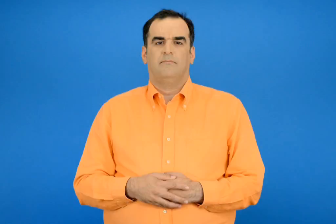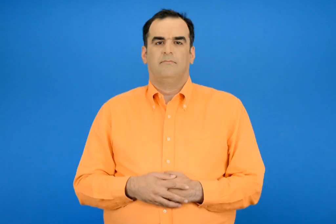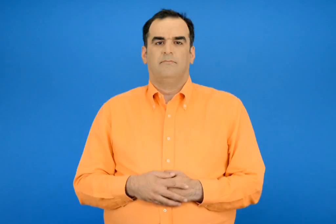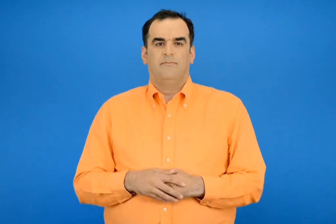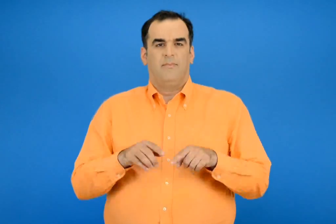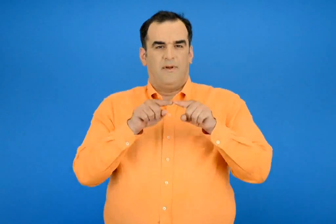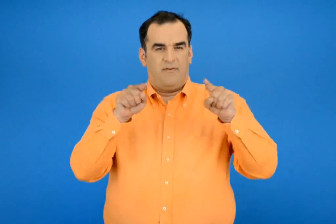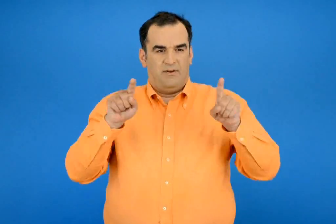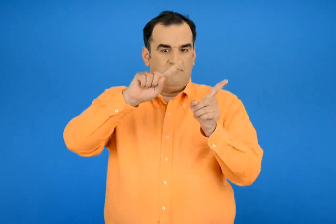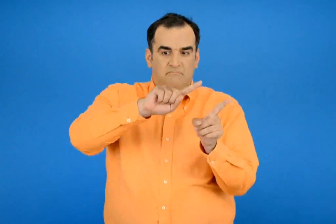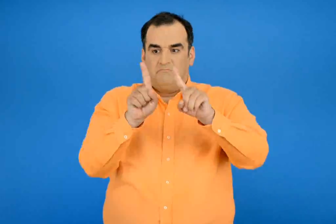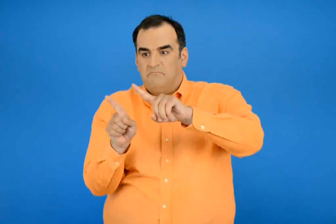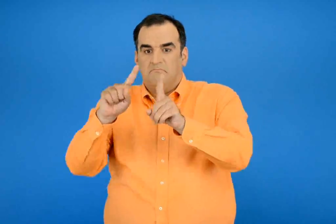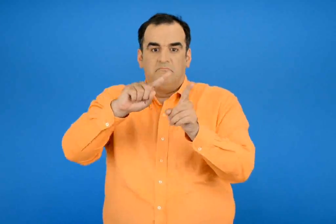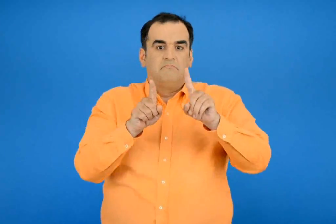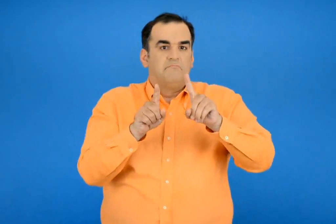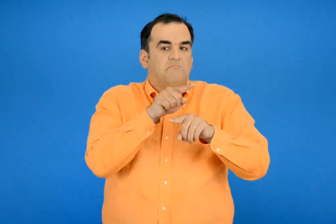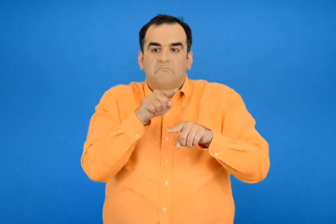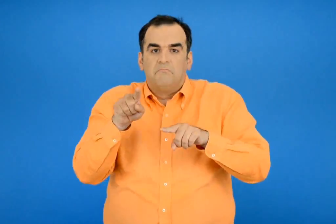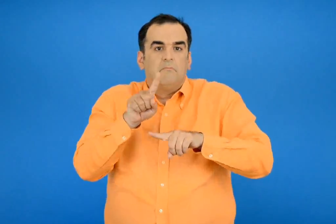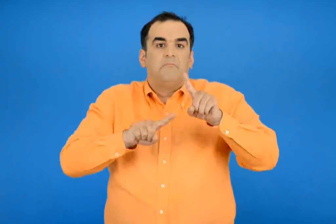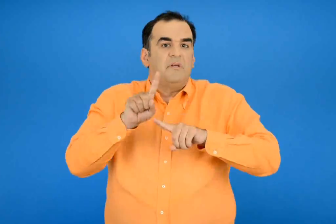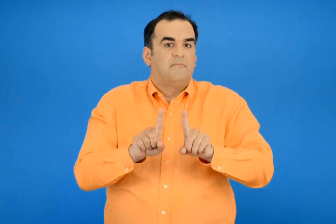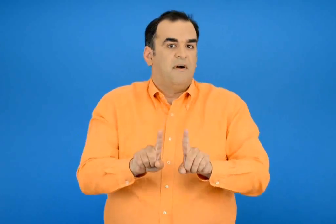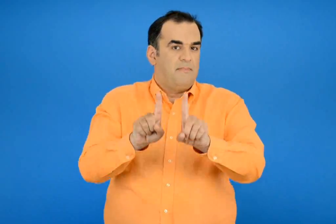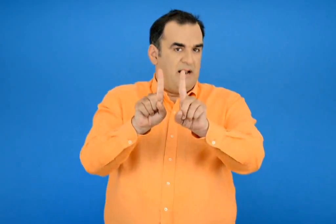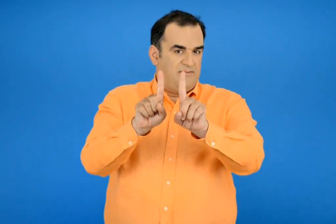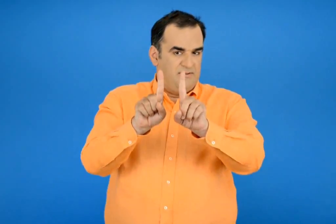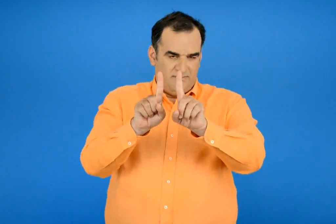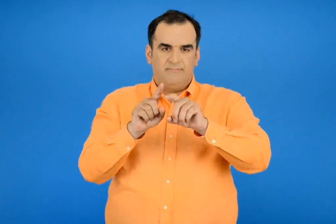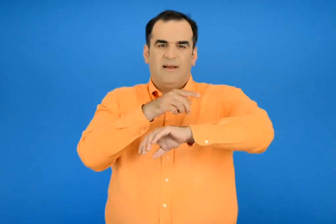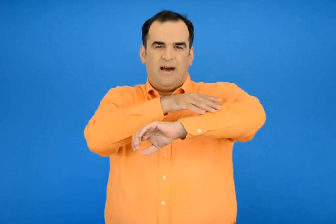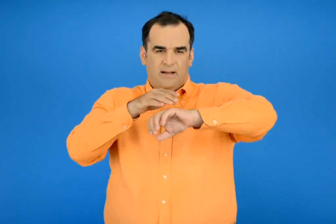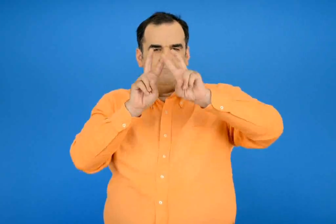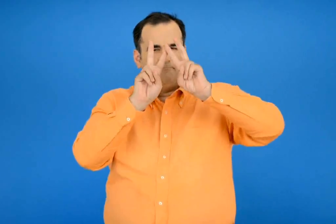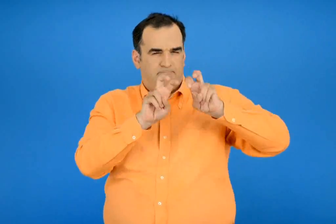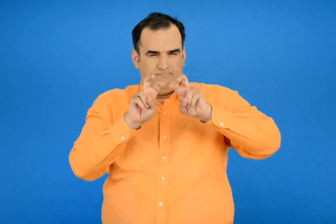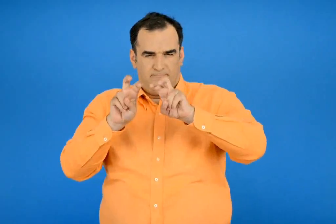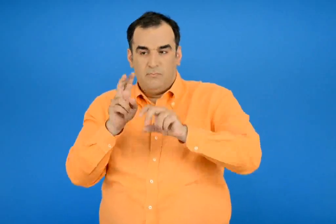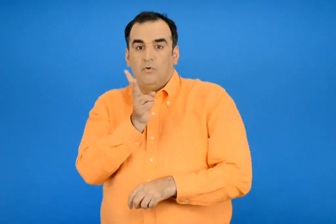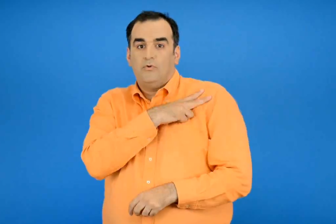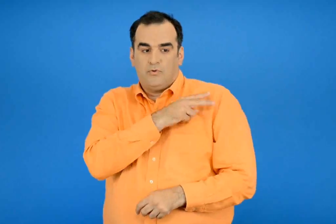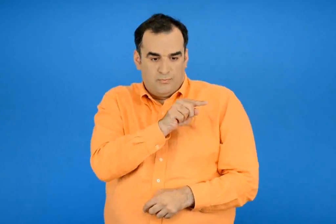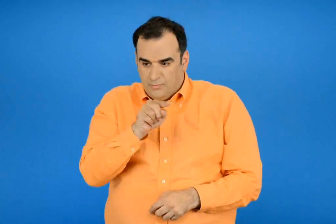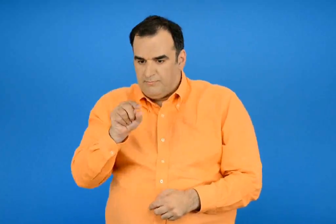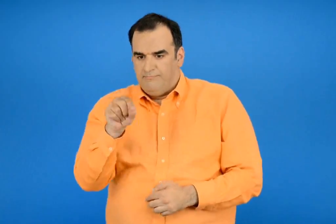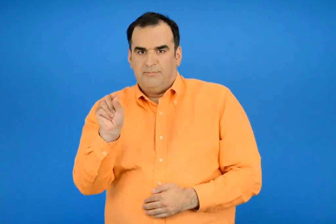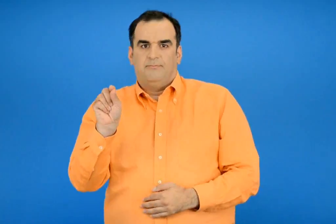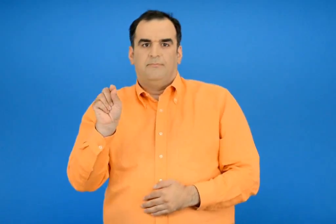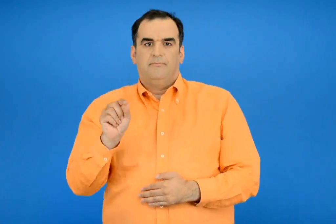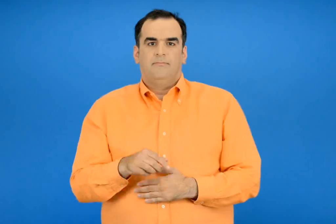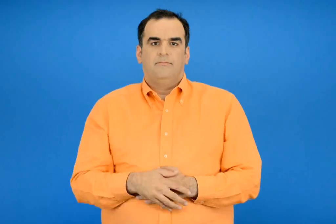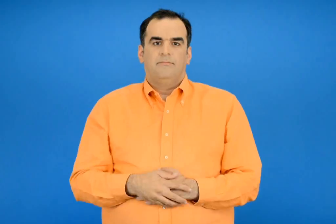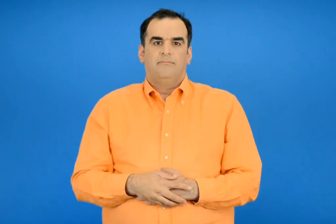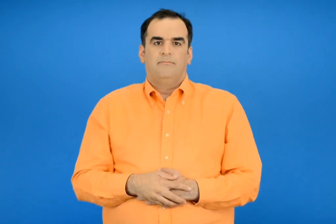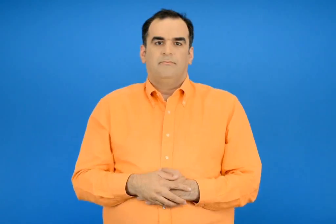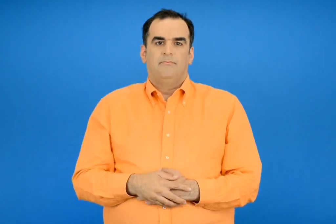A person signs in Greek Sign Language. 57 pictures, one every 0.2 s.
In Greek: ποιές ευθείες είναι παράλληλες ; ελέγχω με το χάρακα βάζω √ στο σωστό
